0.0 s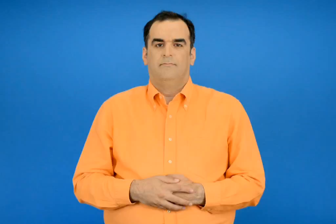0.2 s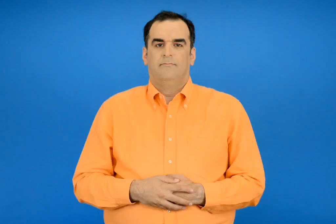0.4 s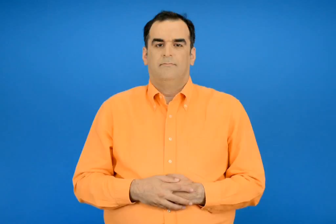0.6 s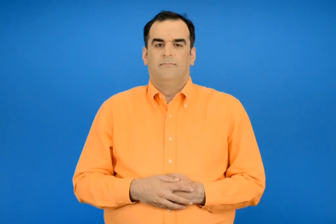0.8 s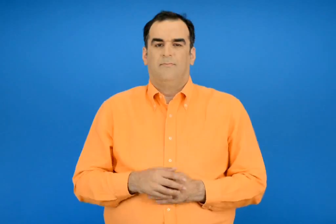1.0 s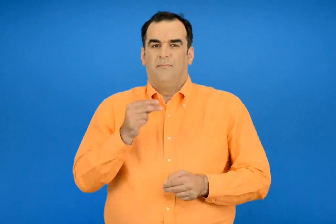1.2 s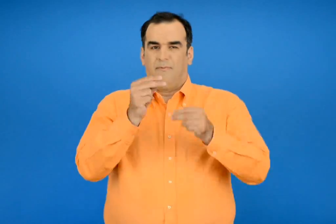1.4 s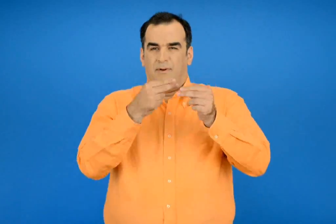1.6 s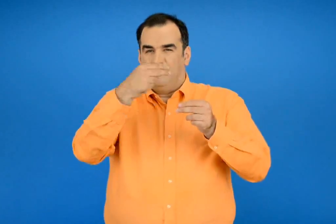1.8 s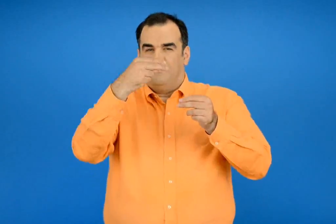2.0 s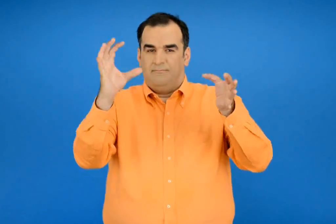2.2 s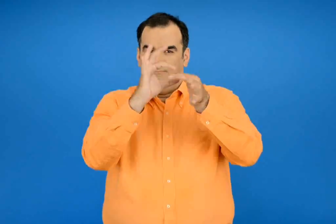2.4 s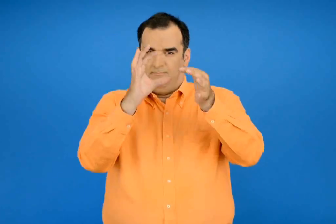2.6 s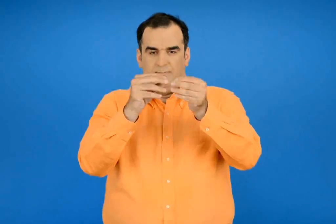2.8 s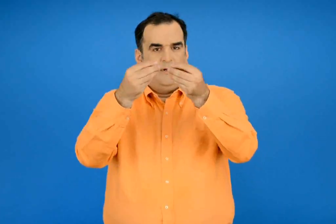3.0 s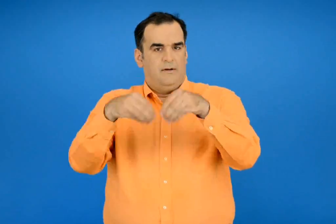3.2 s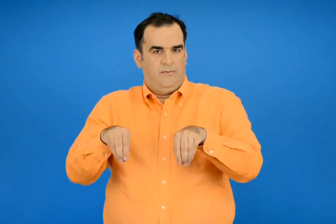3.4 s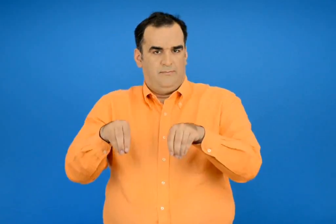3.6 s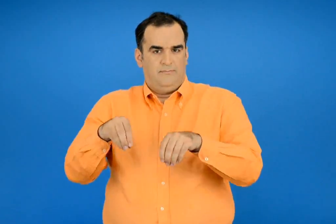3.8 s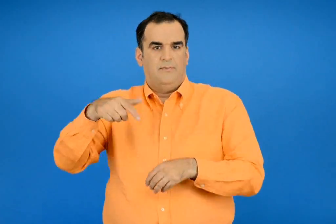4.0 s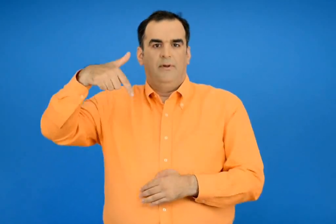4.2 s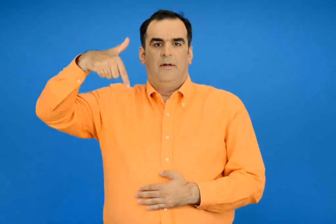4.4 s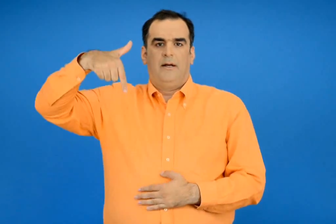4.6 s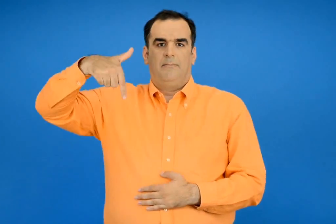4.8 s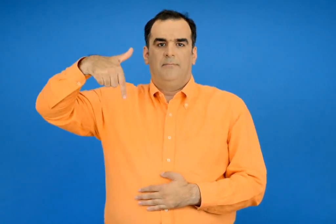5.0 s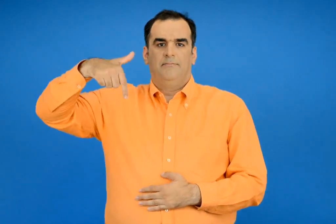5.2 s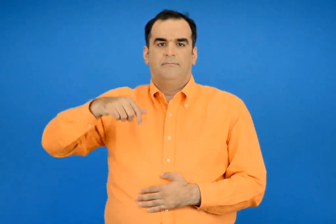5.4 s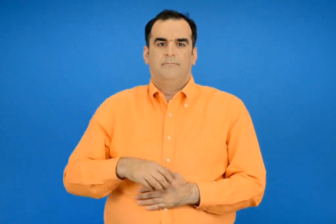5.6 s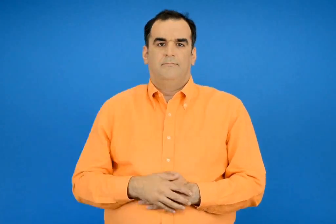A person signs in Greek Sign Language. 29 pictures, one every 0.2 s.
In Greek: λύνω σύνθετα προβλήματα γ
